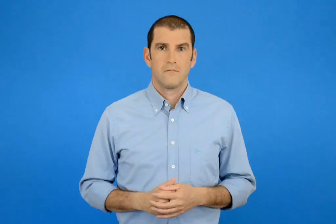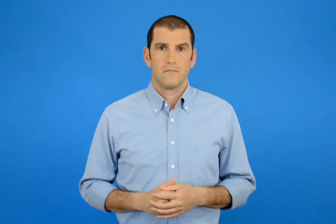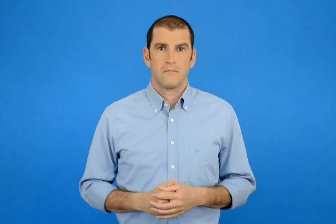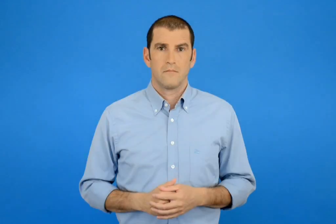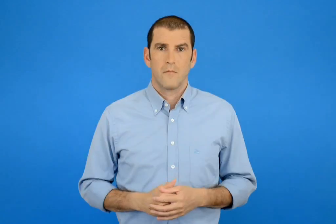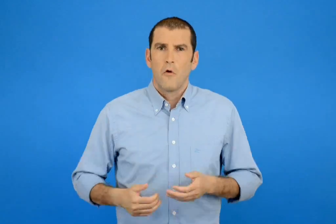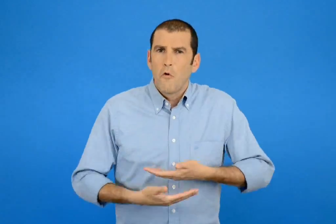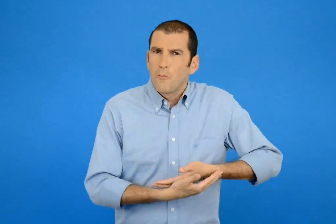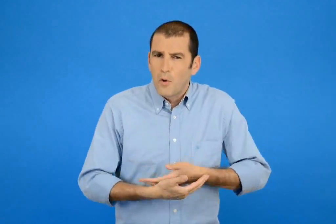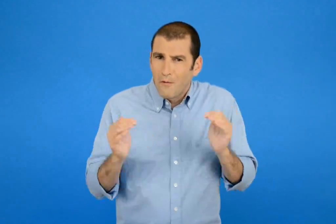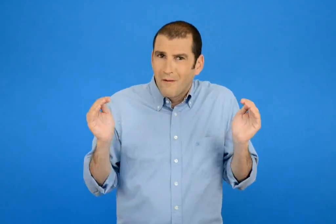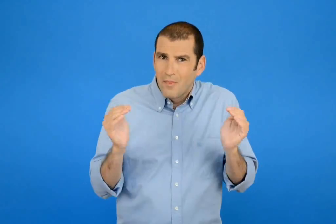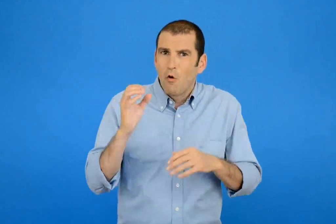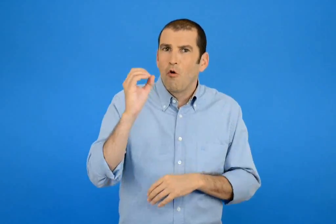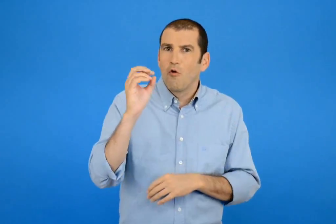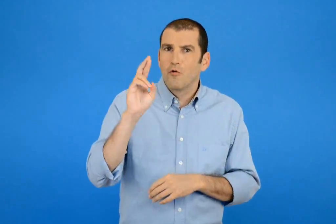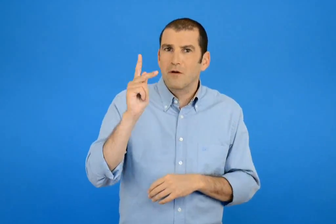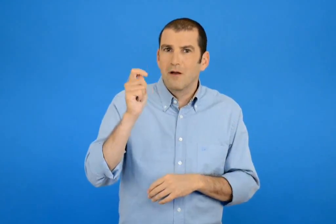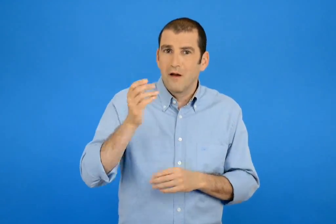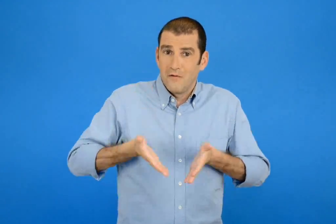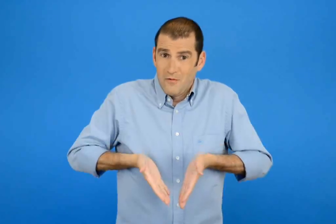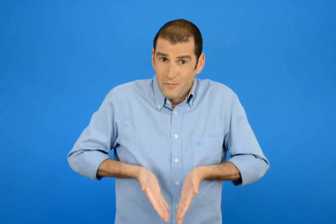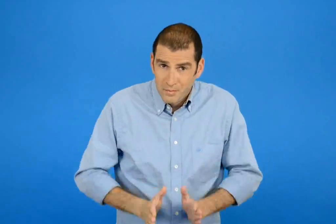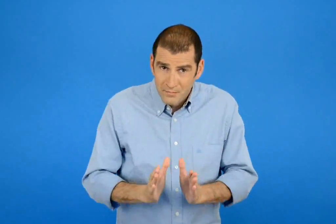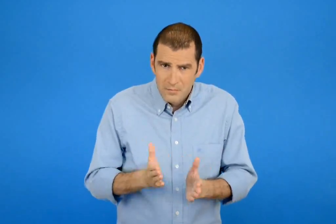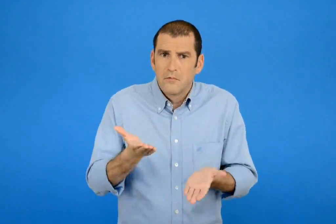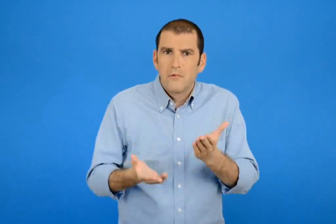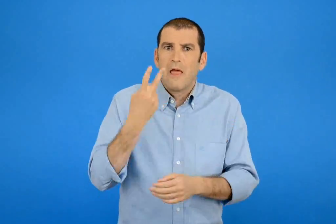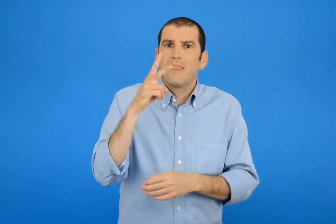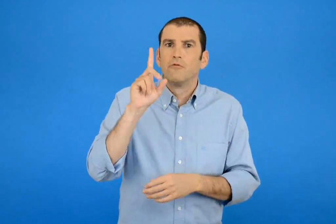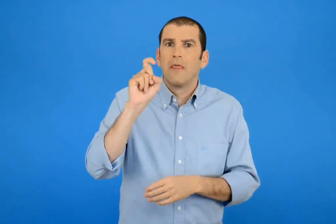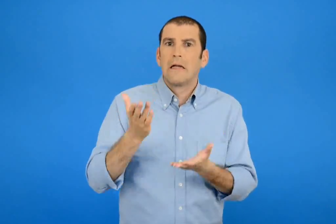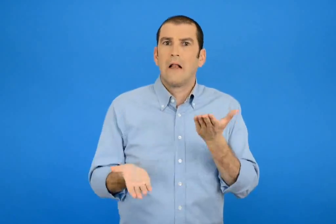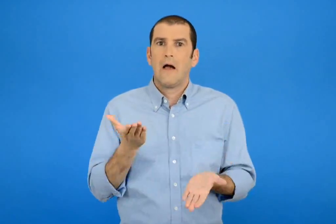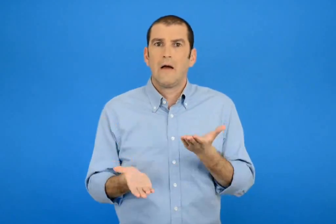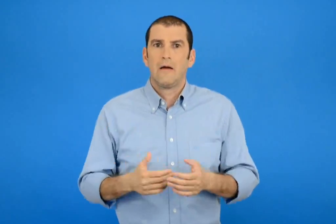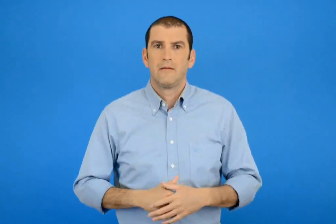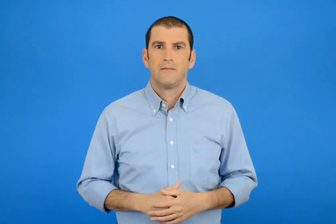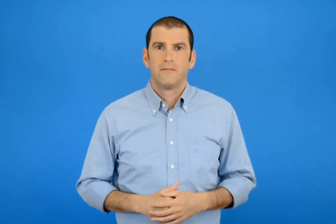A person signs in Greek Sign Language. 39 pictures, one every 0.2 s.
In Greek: όταν γεννιέται ένα μωράκι ρόκα ζυγίζει 210 κιλά
